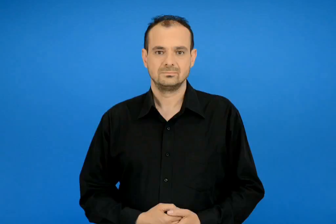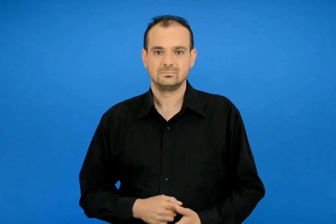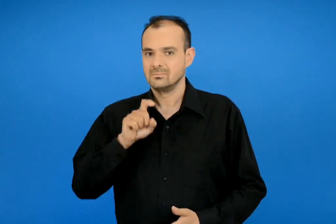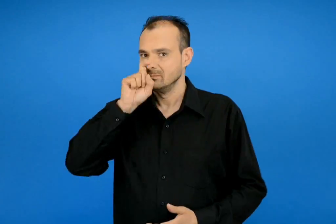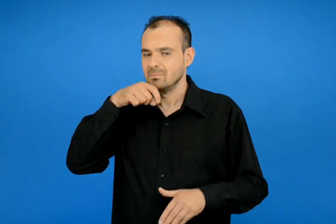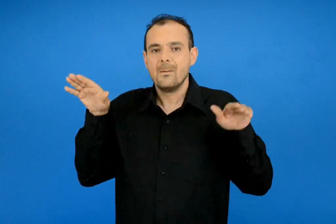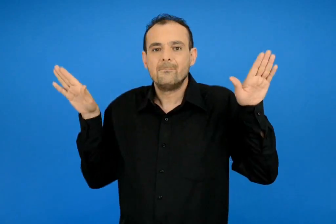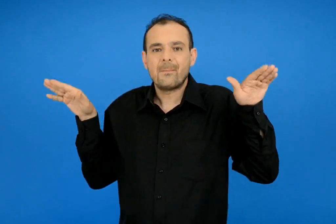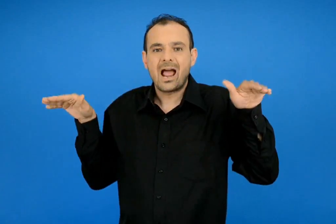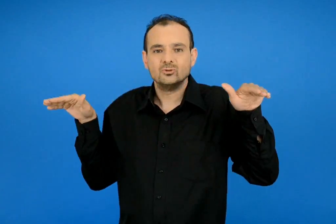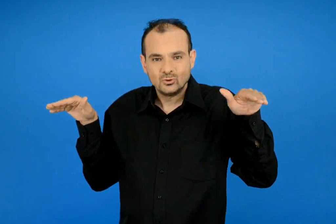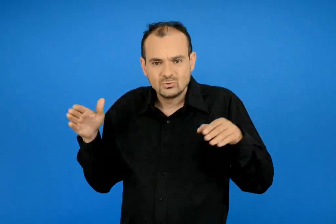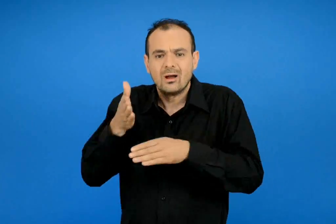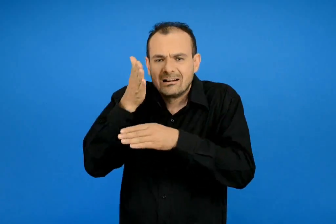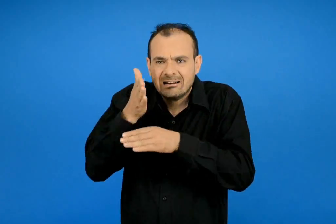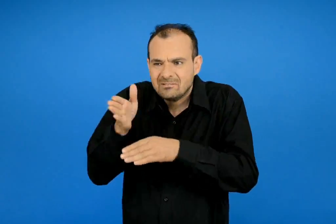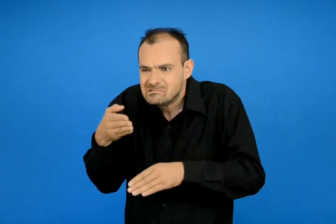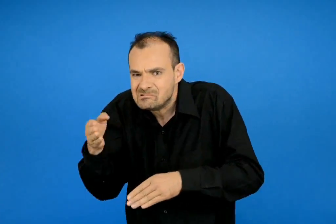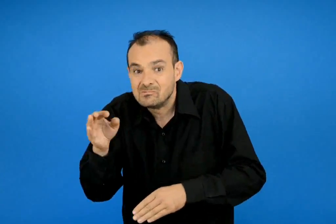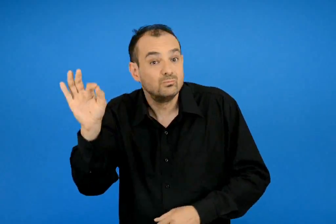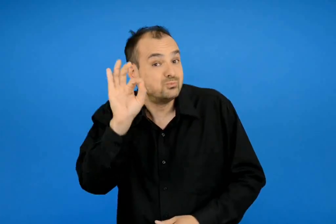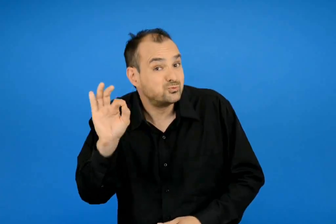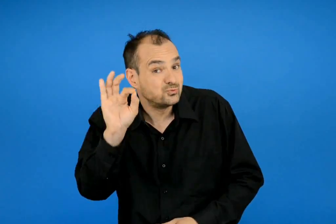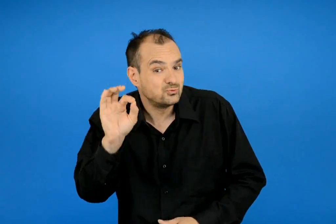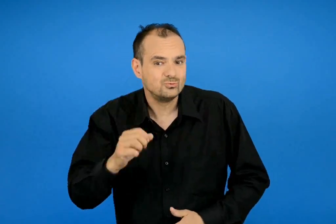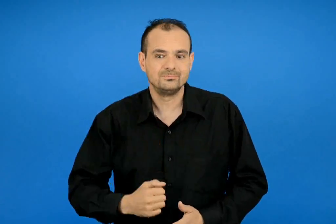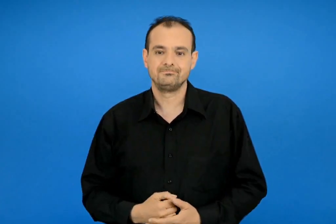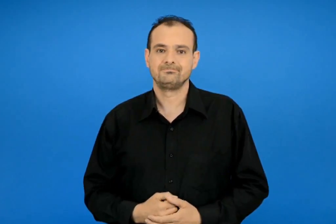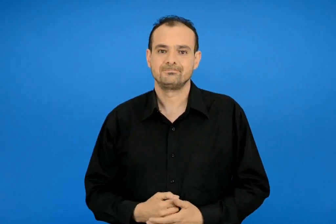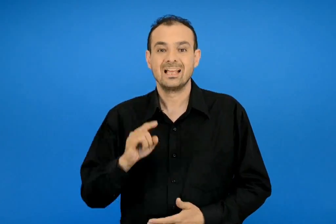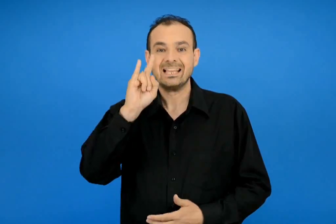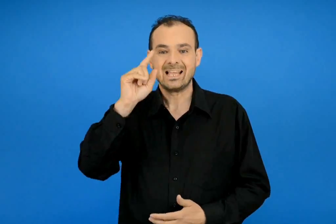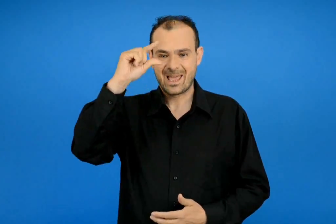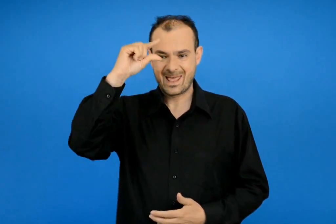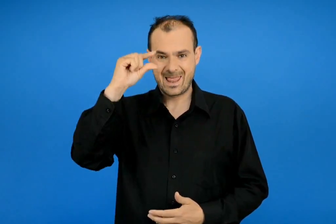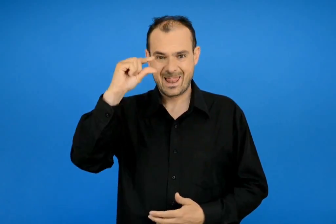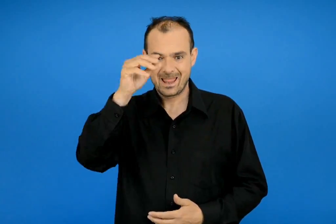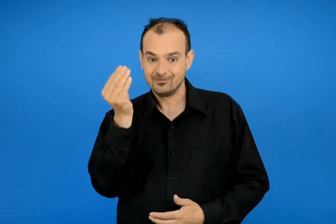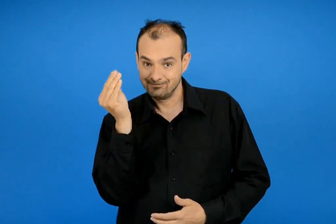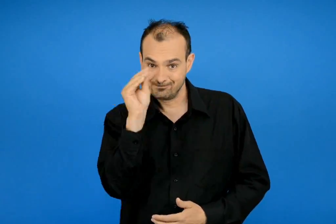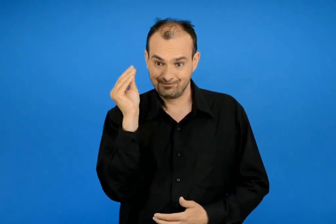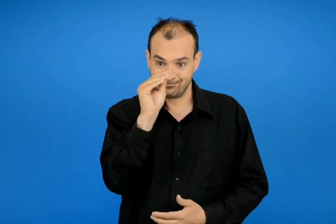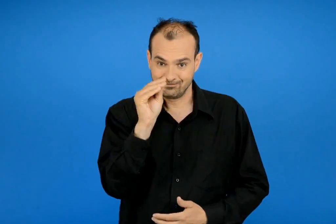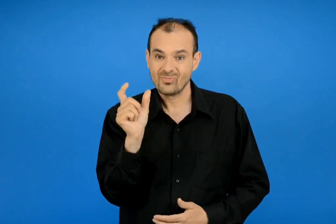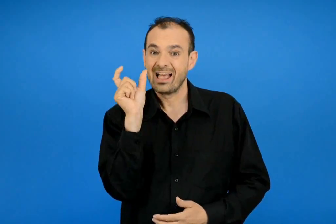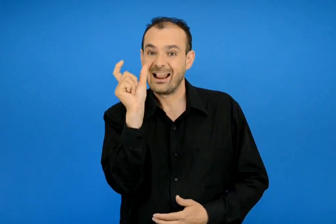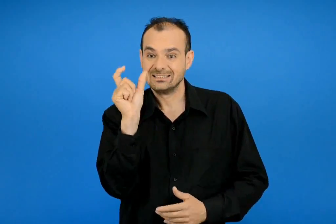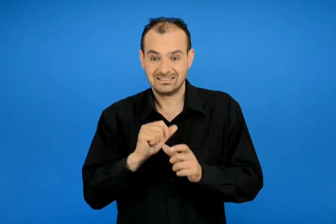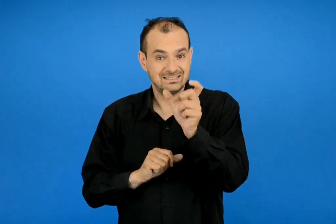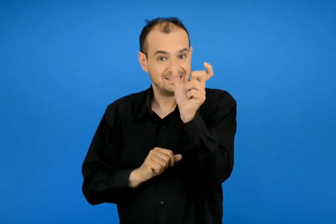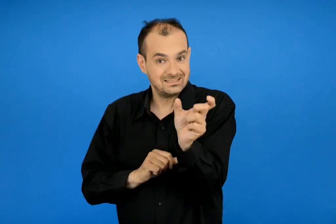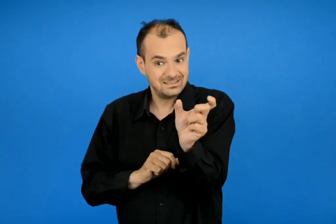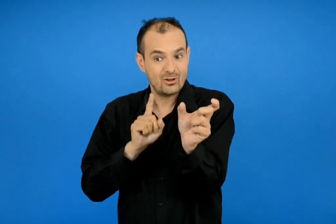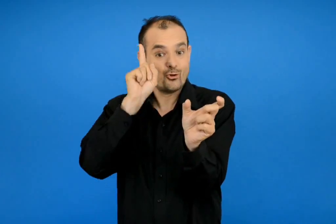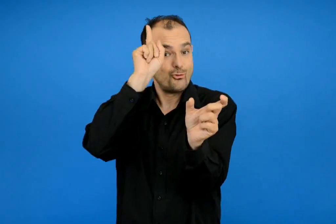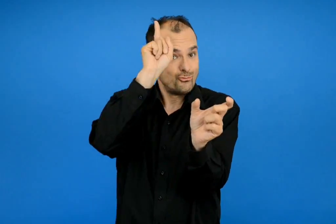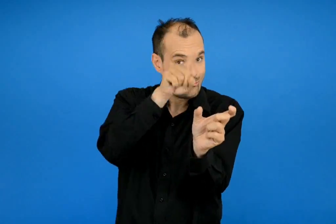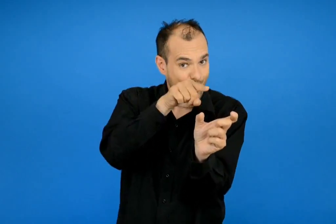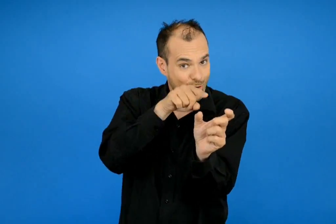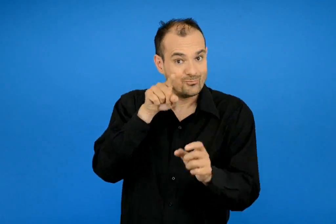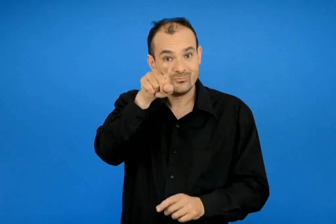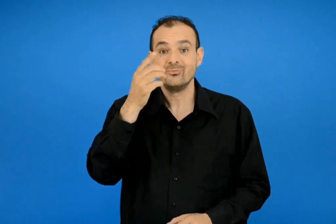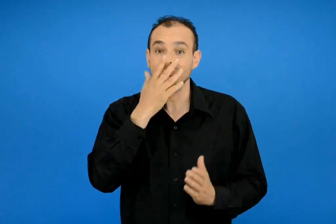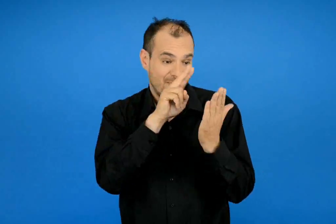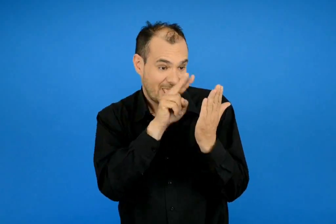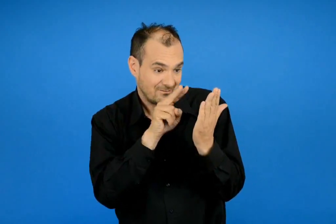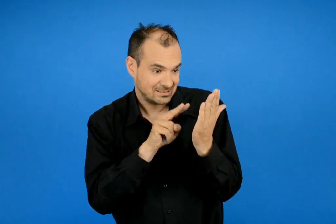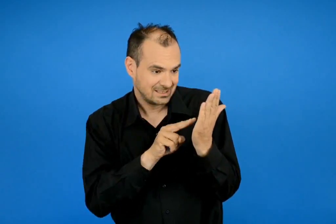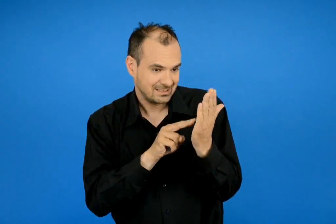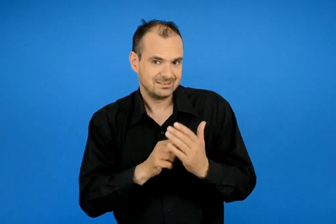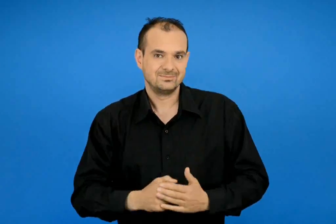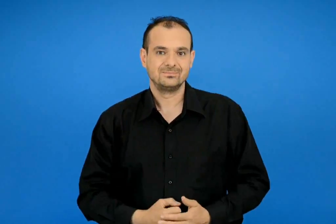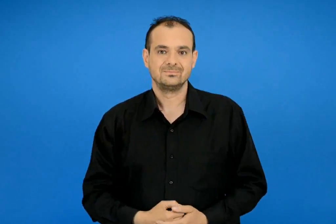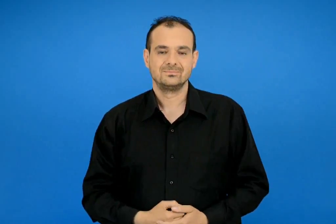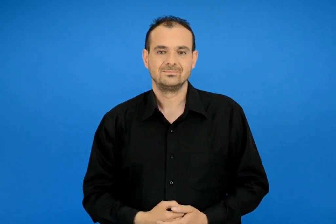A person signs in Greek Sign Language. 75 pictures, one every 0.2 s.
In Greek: που κρύφτηκε ο παπαγάλος ; συμπλήρωσε τα η βάλε τόνο στη λέξη και διάβασε
